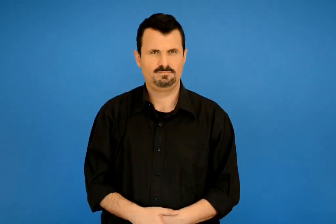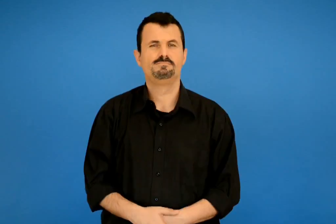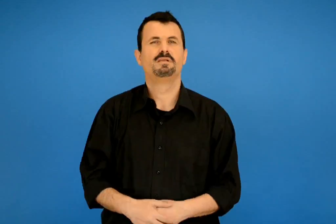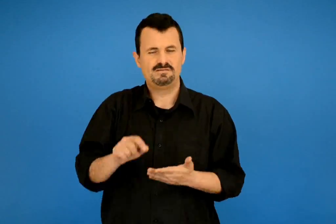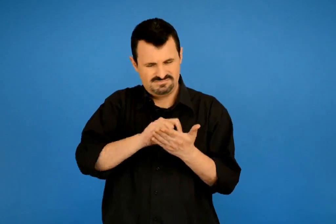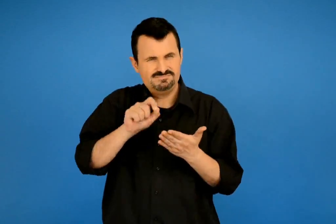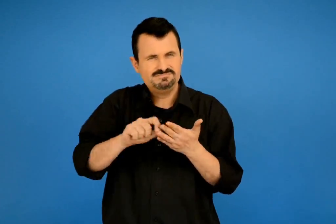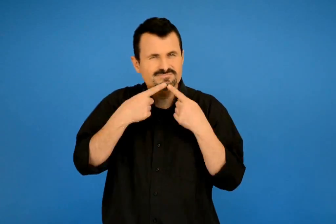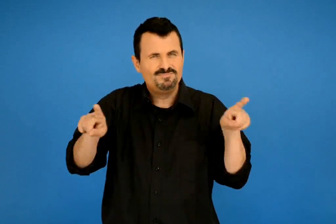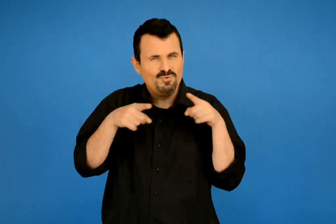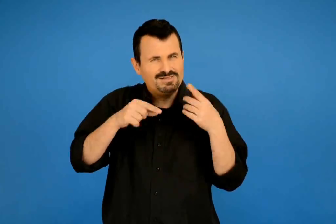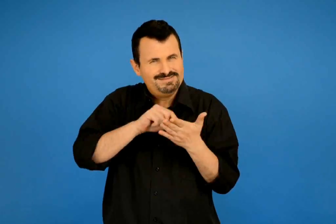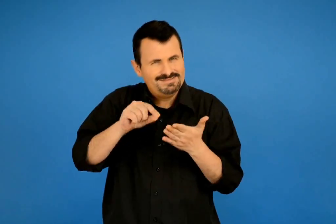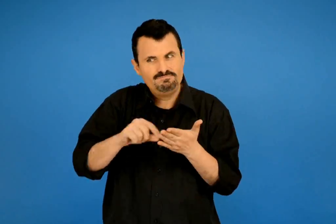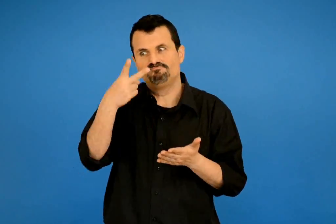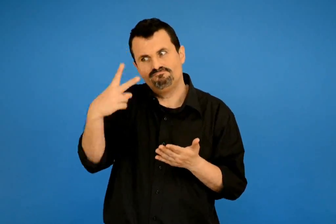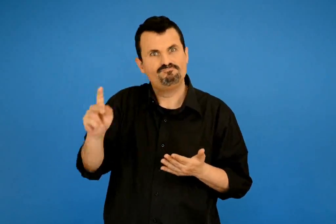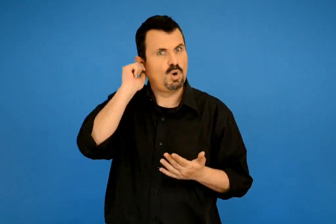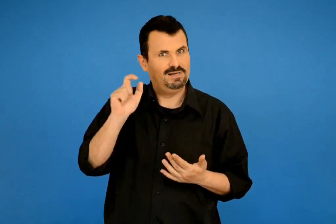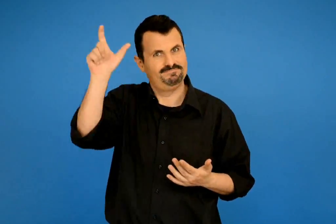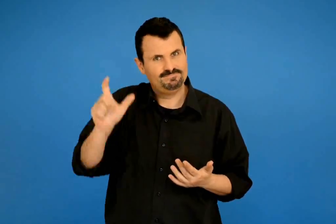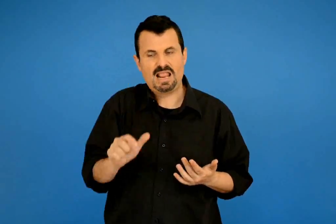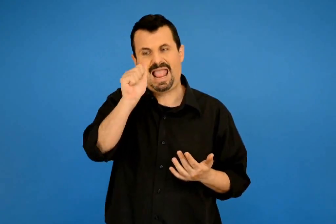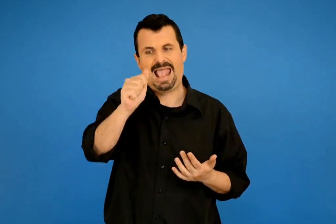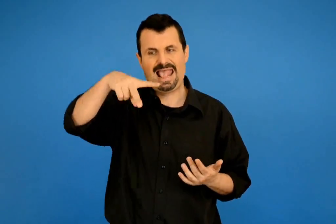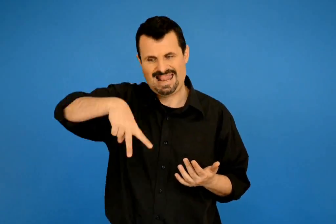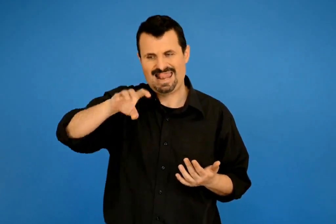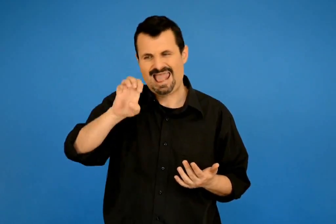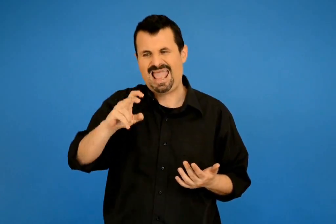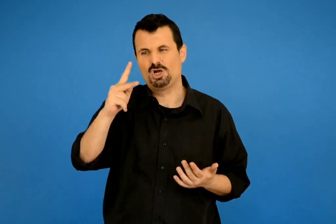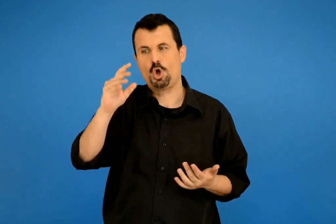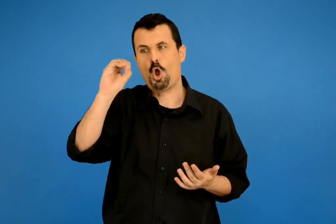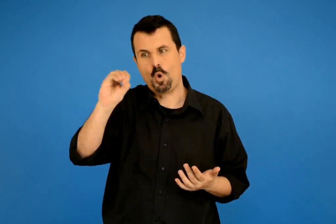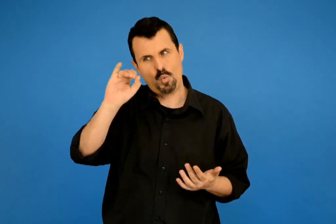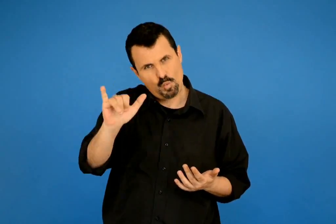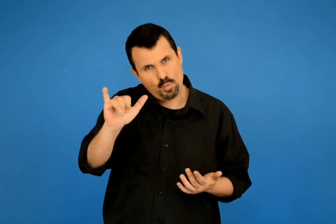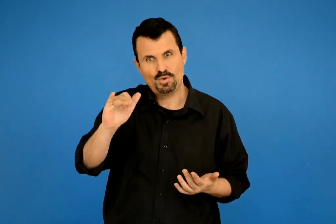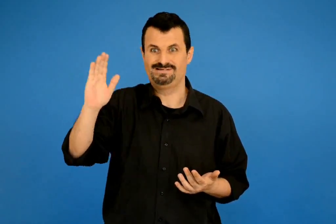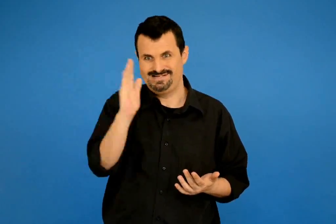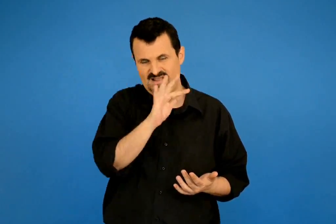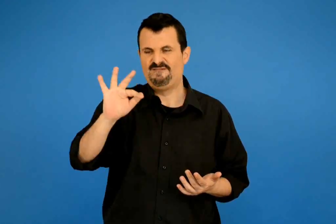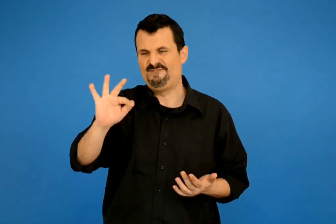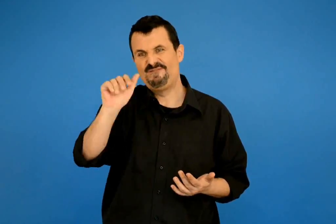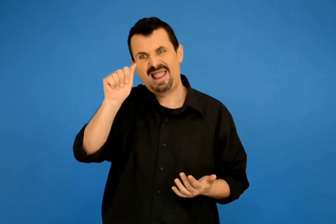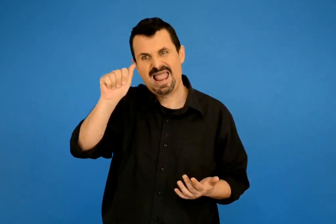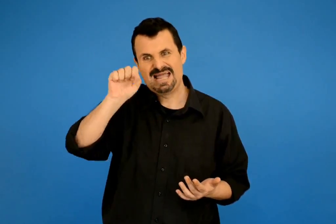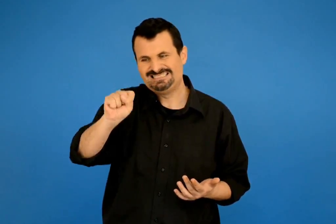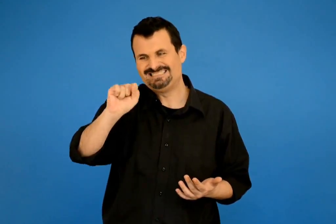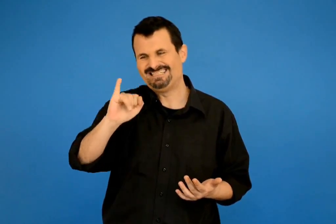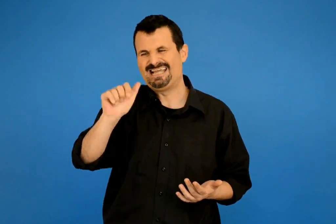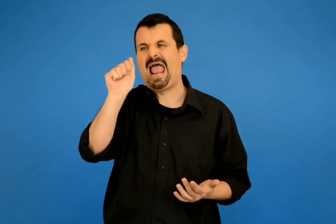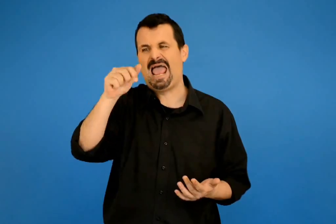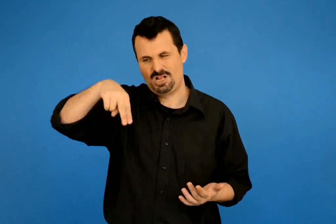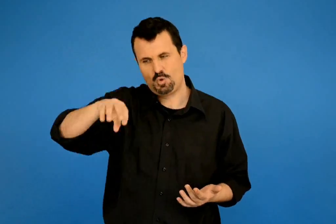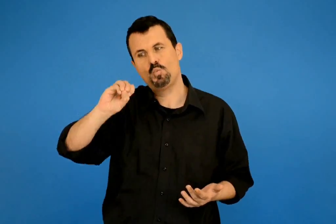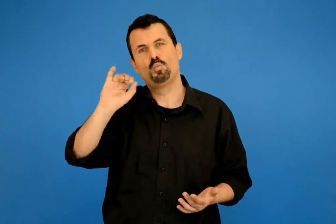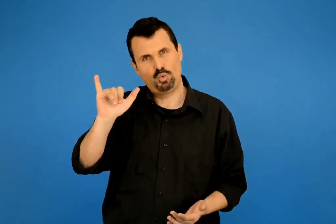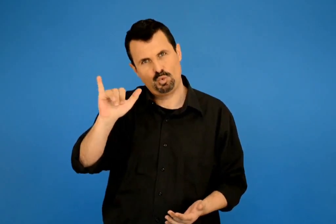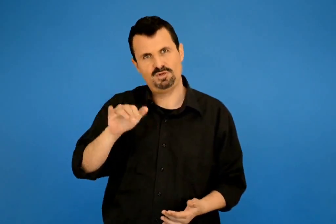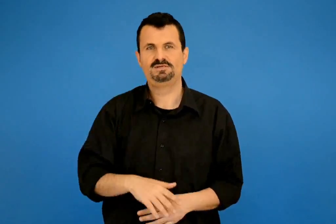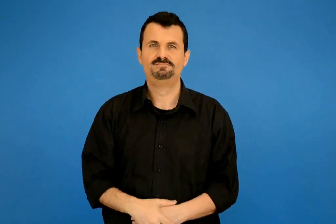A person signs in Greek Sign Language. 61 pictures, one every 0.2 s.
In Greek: έργο του αλέκου φασιανού
